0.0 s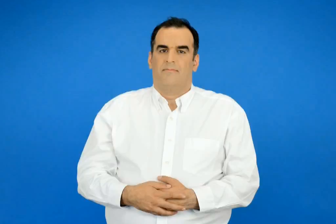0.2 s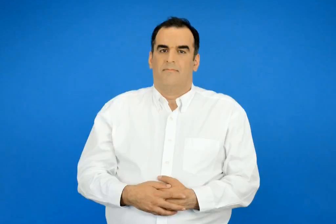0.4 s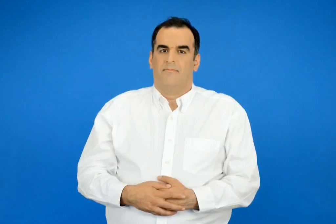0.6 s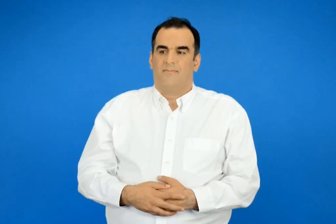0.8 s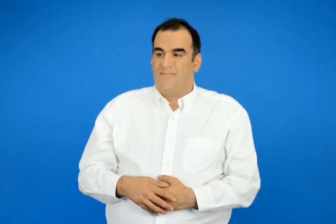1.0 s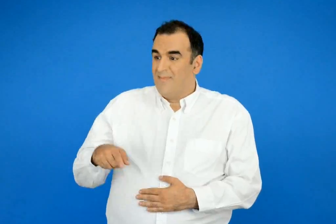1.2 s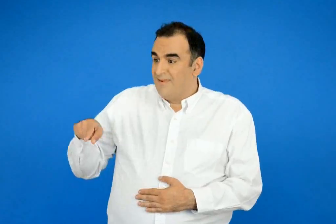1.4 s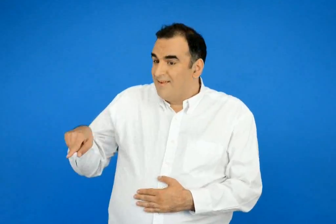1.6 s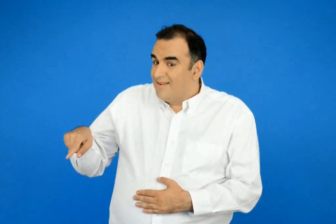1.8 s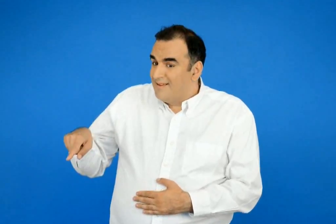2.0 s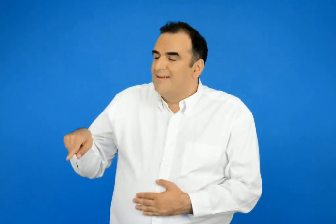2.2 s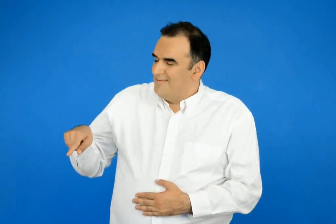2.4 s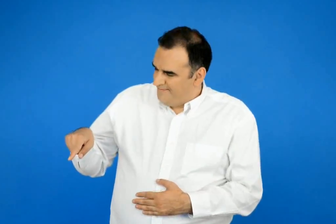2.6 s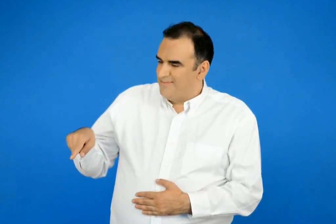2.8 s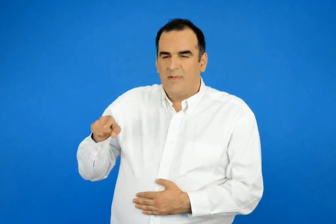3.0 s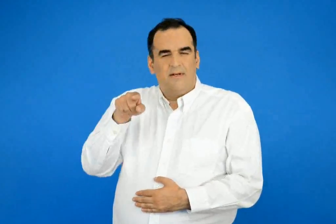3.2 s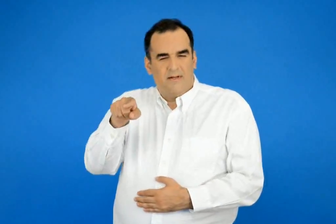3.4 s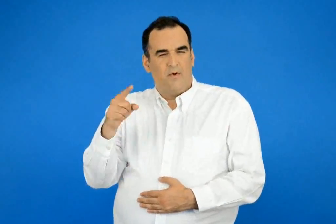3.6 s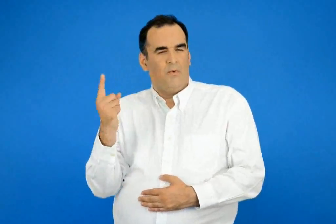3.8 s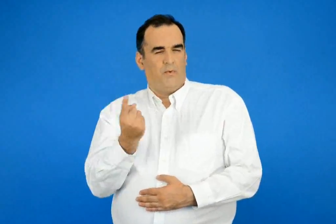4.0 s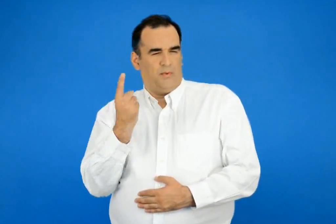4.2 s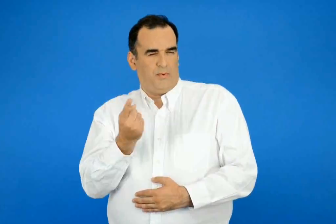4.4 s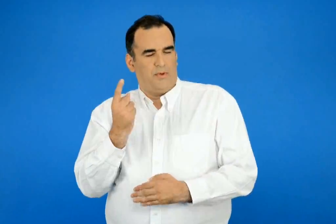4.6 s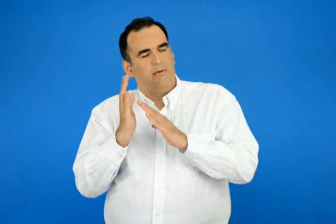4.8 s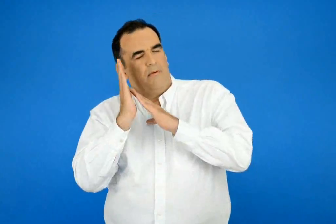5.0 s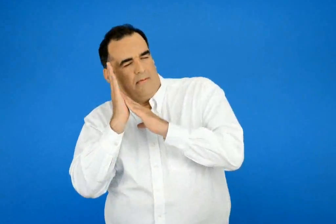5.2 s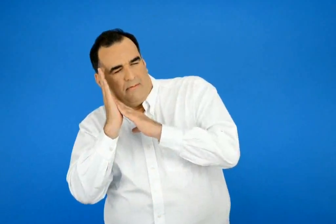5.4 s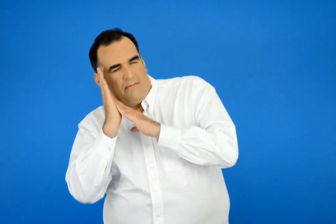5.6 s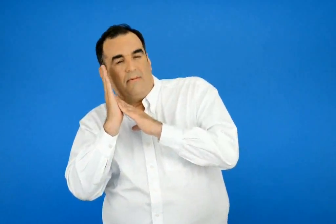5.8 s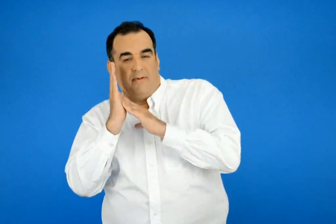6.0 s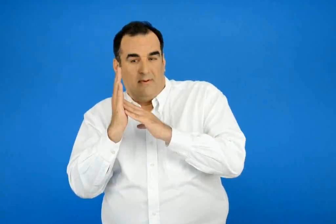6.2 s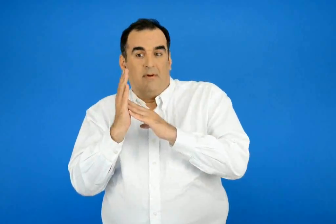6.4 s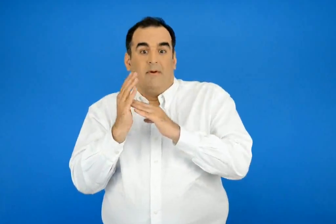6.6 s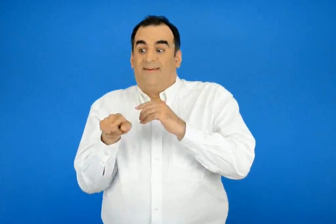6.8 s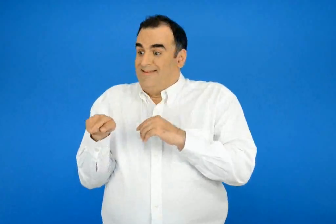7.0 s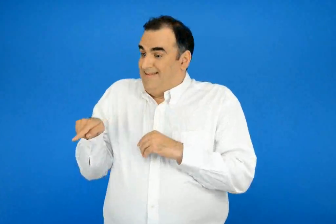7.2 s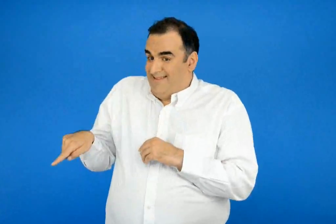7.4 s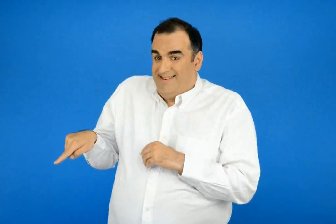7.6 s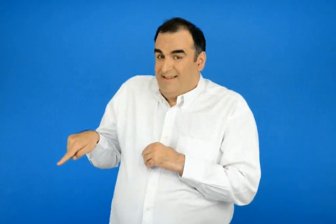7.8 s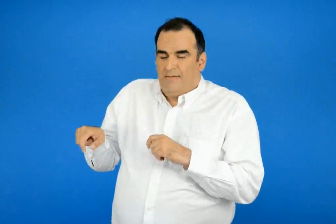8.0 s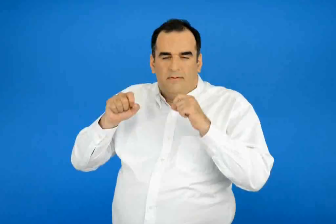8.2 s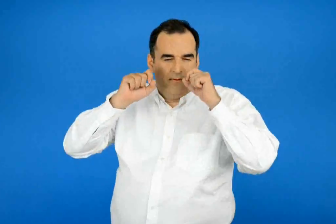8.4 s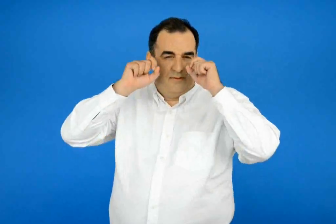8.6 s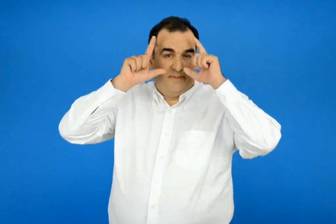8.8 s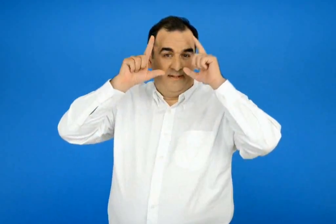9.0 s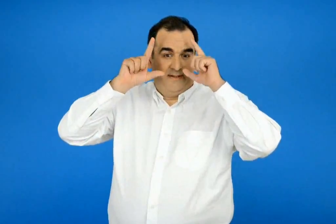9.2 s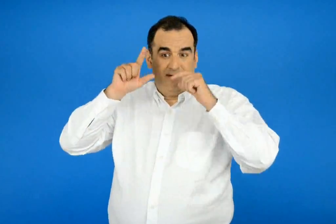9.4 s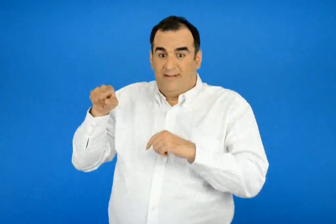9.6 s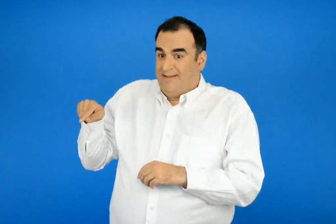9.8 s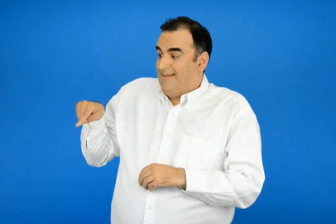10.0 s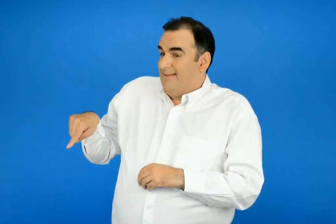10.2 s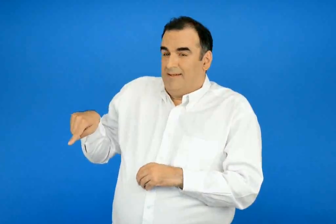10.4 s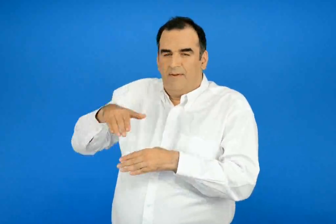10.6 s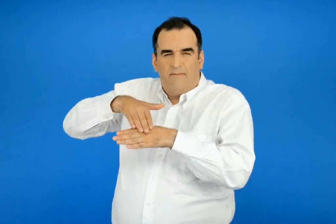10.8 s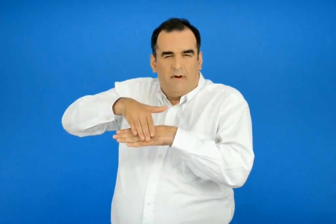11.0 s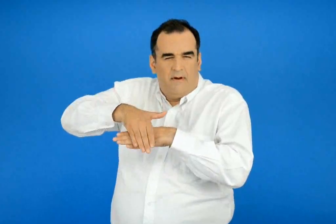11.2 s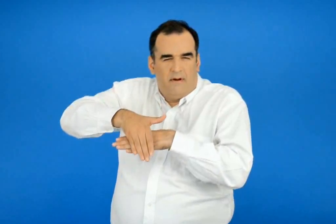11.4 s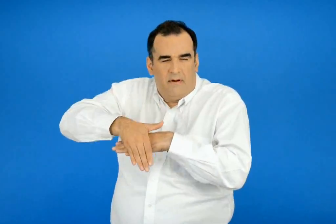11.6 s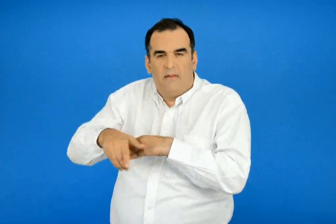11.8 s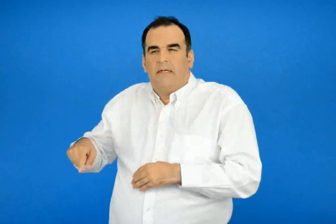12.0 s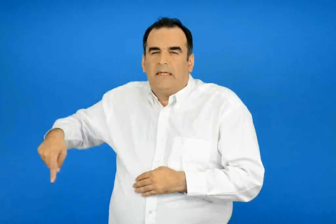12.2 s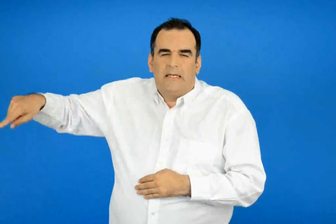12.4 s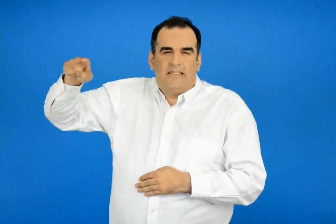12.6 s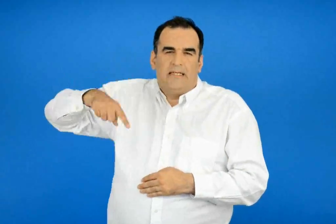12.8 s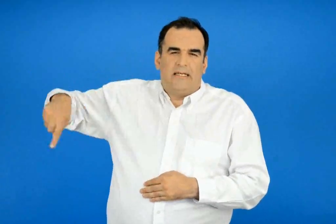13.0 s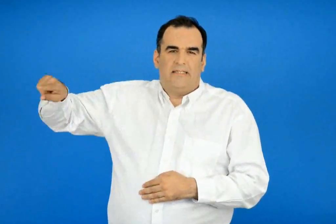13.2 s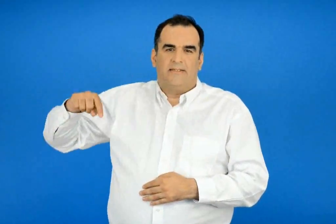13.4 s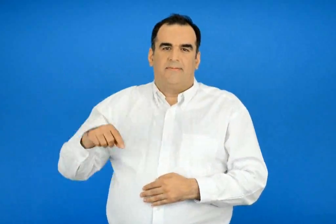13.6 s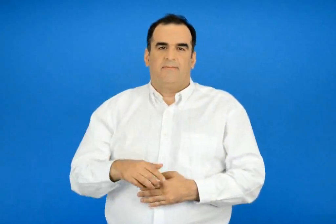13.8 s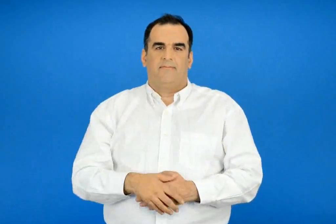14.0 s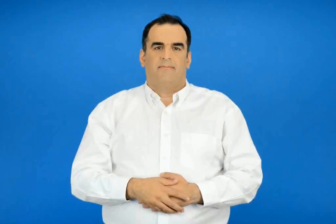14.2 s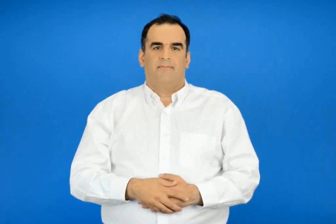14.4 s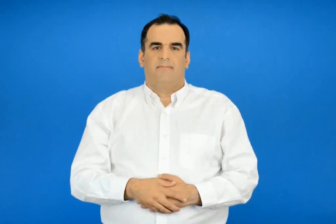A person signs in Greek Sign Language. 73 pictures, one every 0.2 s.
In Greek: εκείνο που σαν κοιμάσαι αυτό ξυπνάει και τη νύχτα όλη γυρνάει
